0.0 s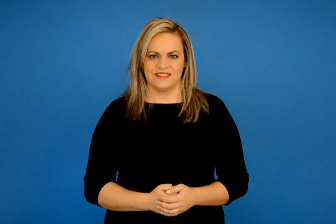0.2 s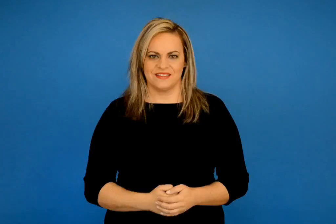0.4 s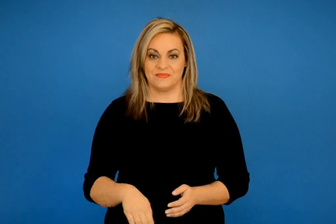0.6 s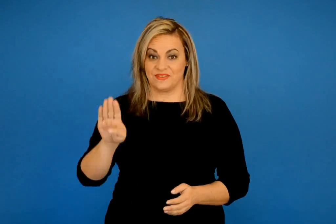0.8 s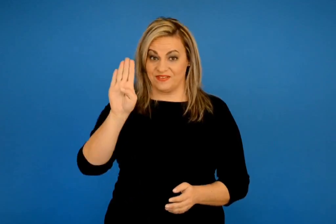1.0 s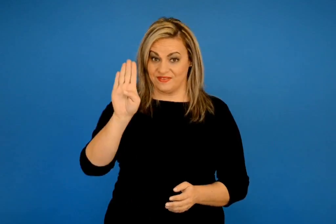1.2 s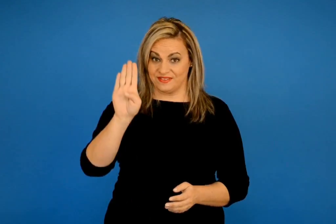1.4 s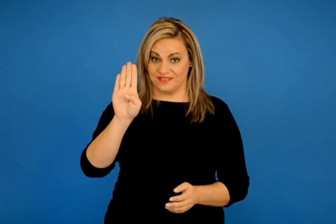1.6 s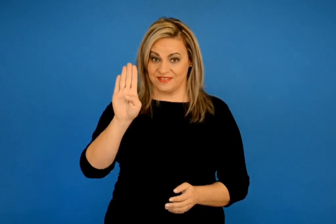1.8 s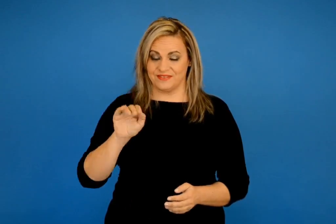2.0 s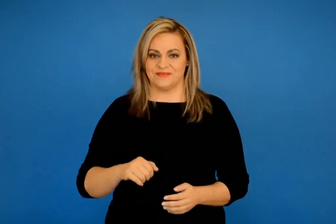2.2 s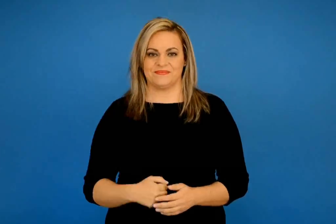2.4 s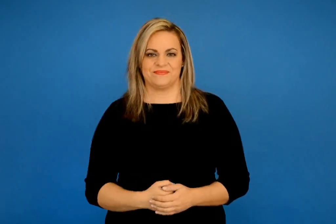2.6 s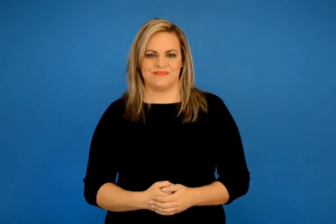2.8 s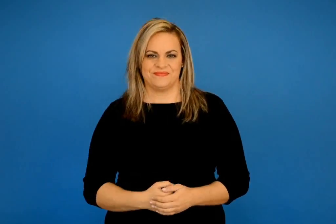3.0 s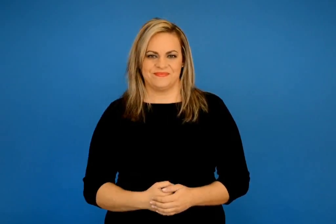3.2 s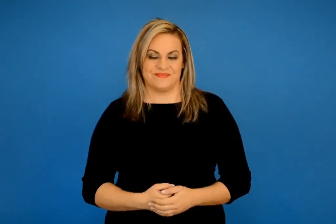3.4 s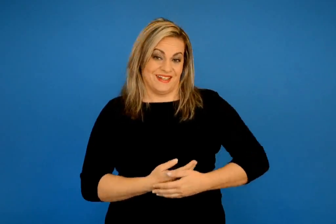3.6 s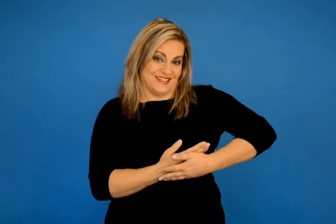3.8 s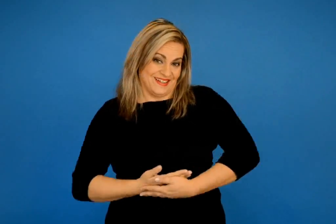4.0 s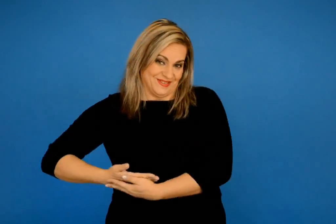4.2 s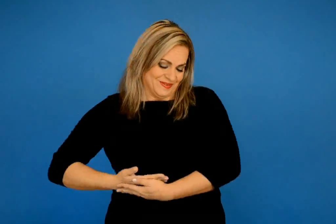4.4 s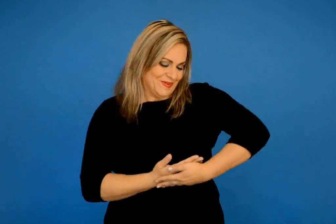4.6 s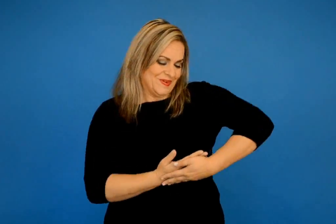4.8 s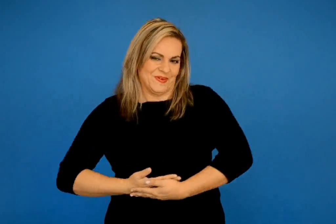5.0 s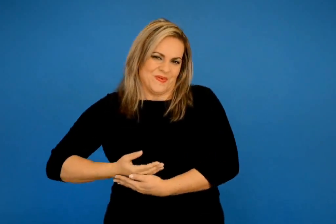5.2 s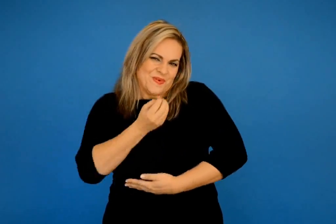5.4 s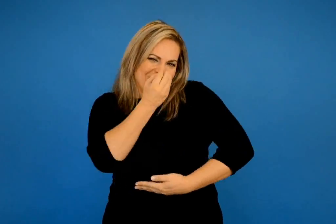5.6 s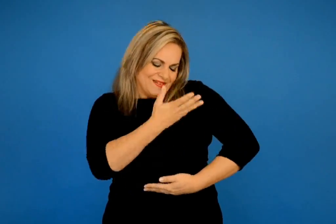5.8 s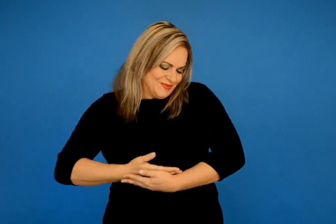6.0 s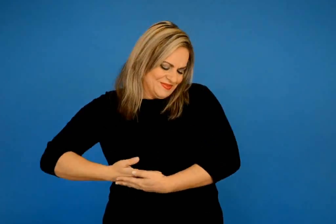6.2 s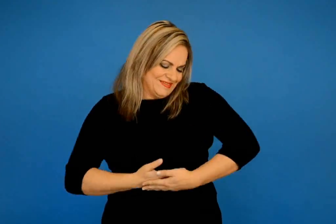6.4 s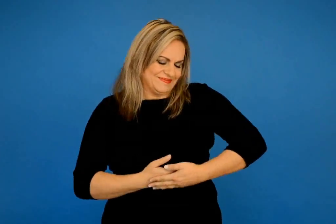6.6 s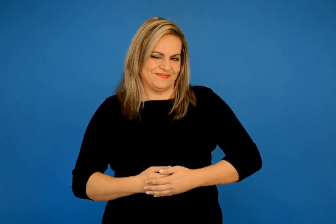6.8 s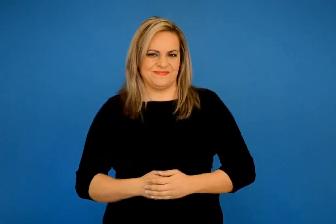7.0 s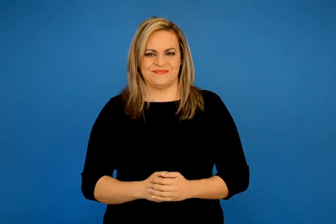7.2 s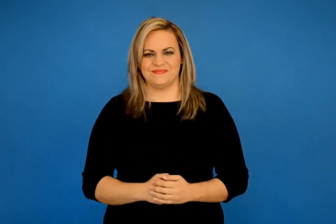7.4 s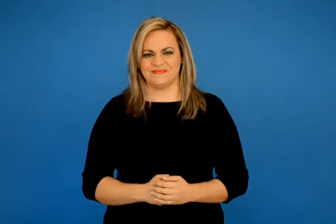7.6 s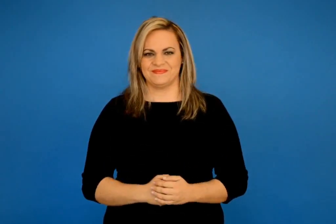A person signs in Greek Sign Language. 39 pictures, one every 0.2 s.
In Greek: β κοιμήσου νεραντζούλα μου
